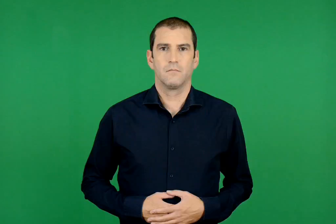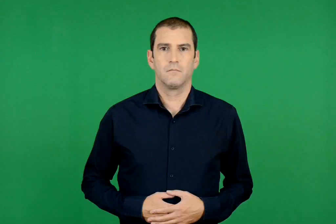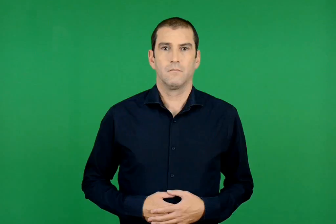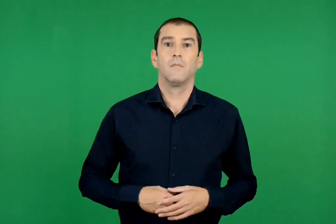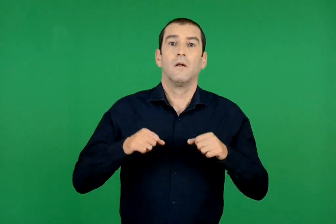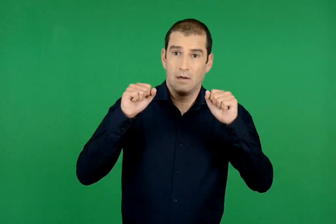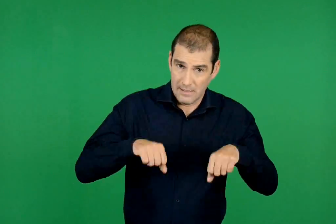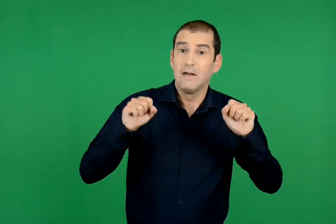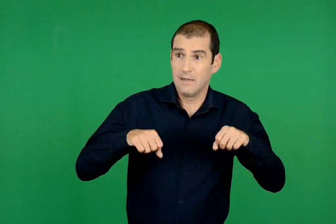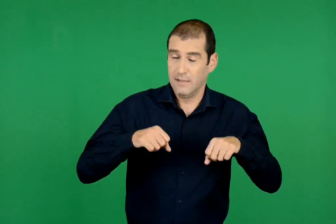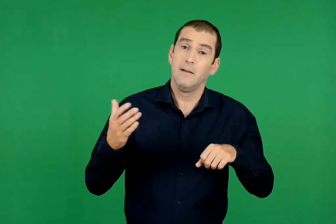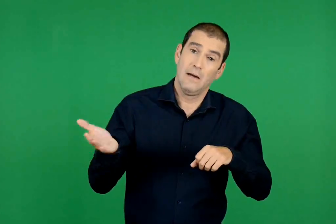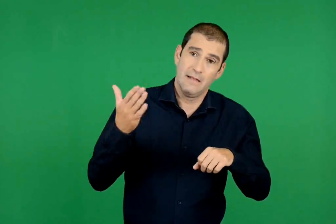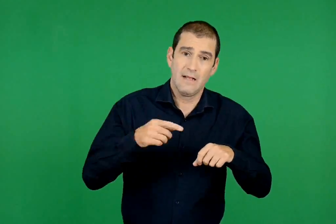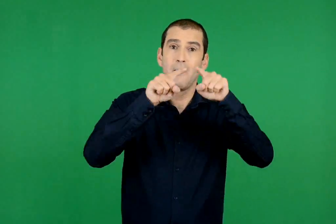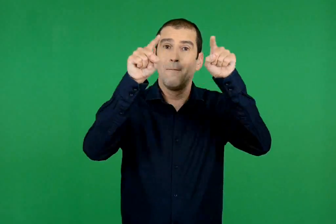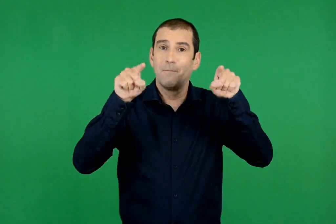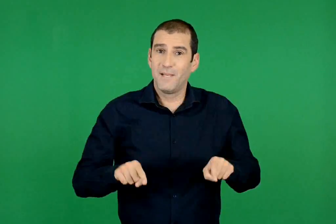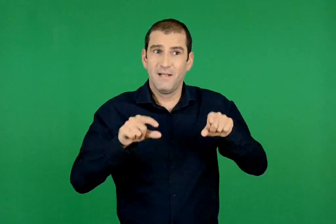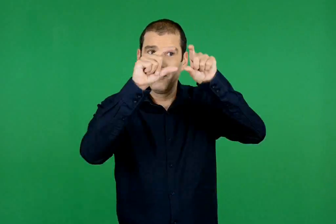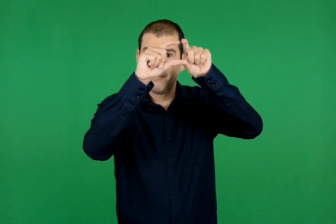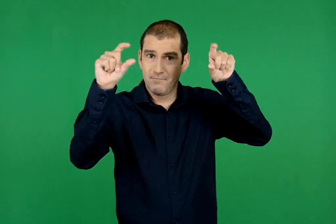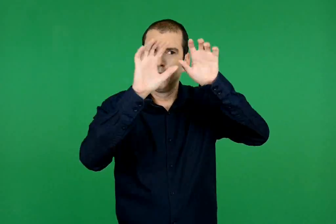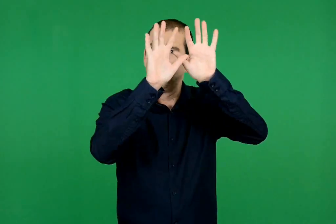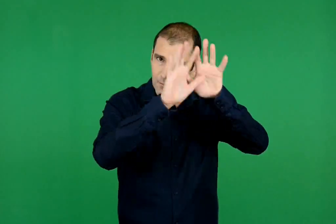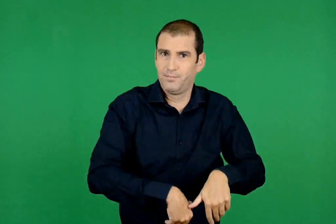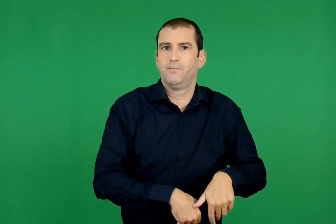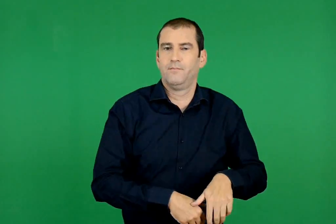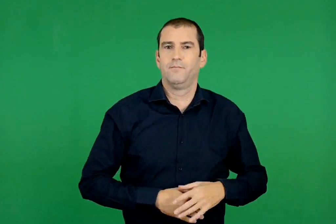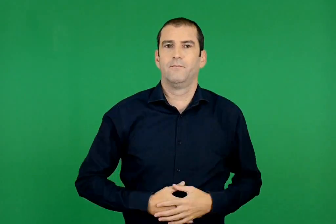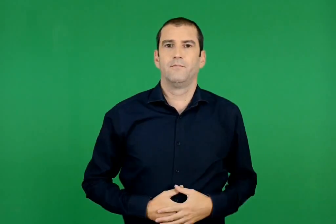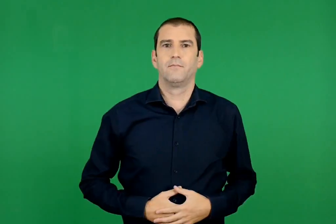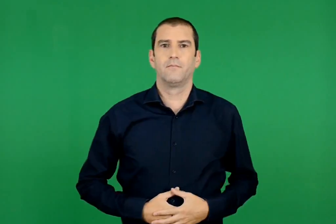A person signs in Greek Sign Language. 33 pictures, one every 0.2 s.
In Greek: ναι , ναι , ναι , εμπρός να γκρεμίσουμε την πύλη
